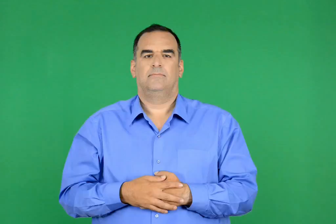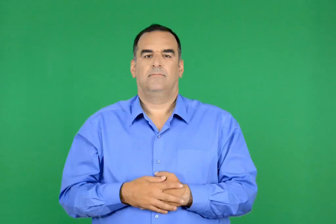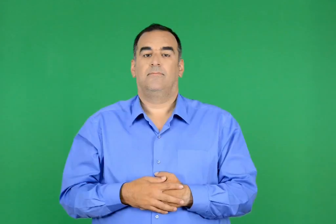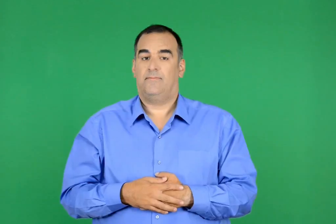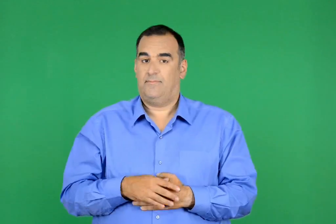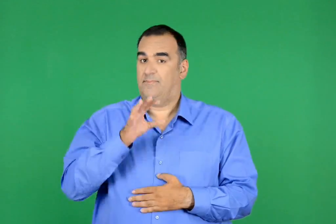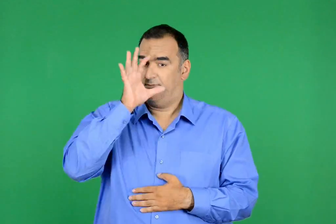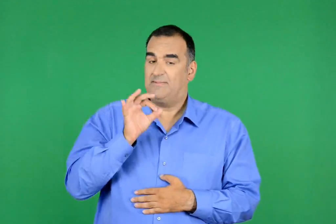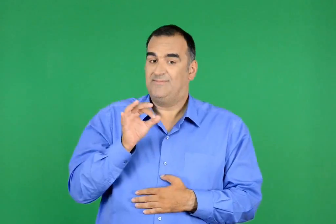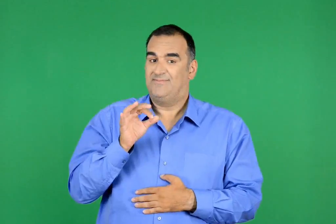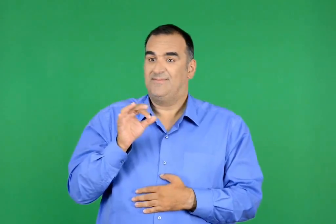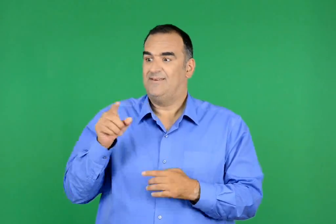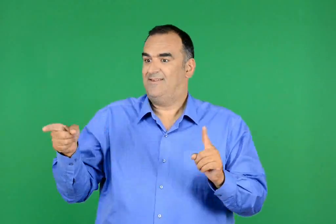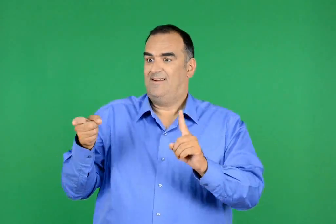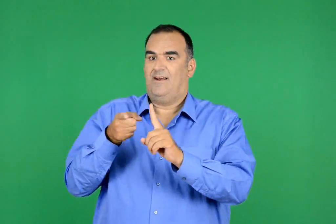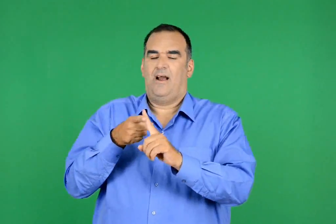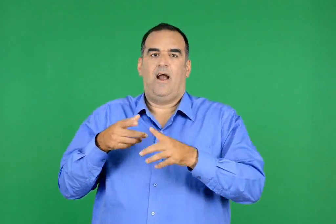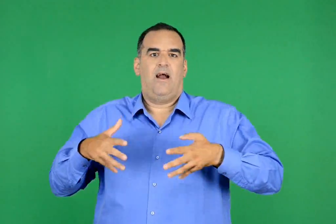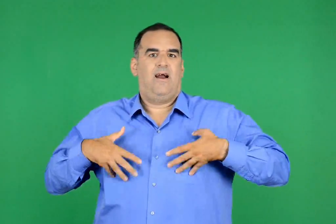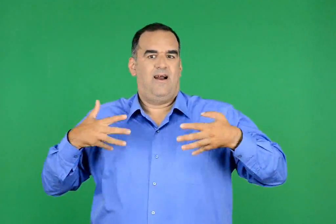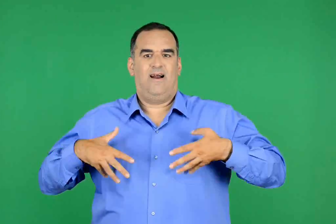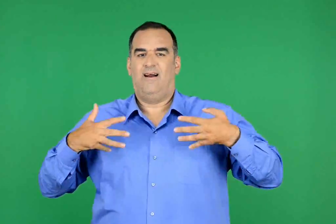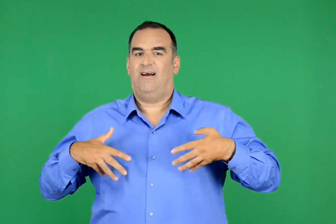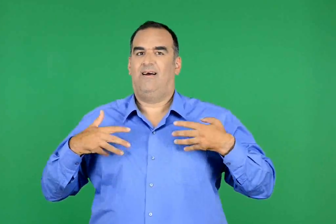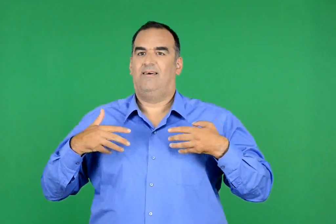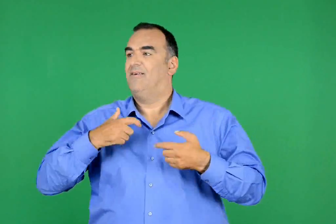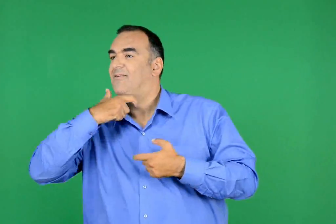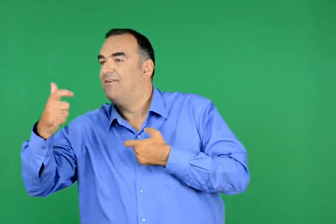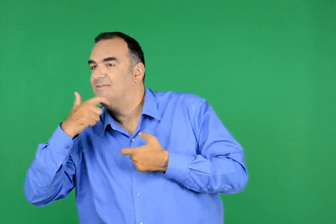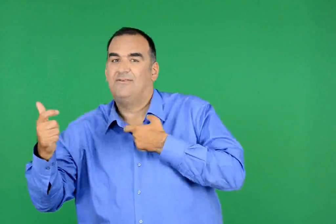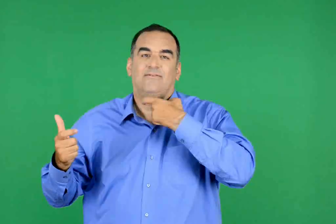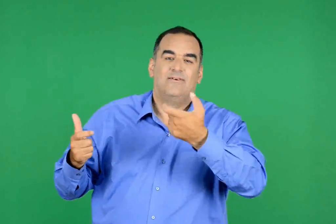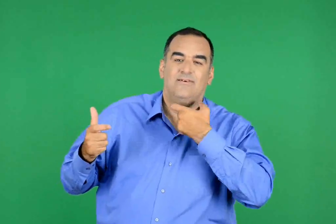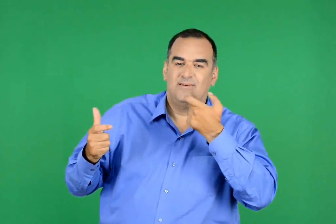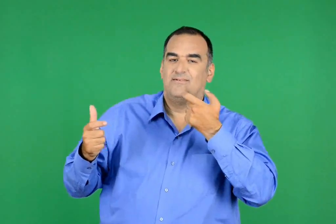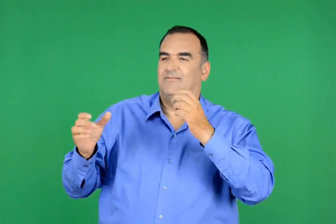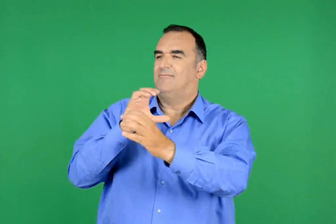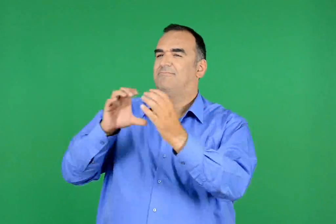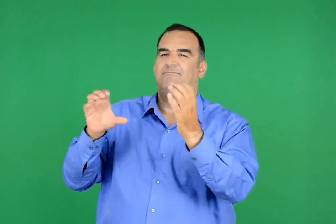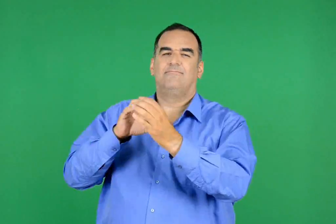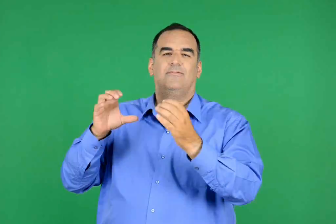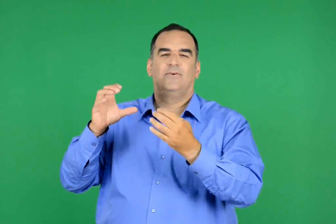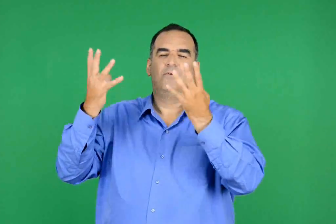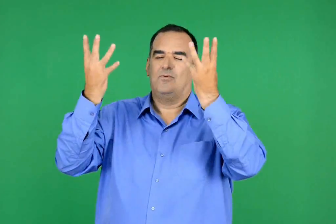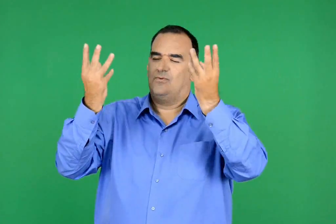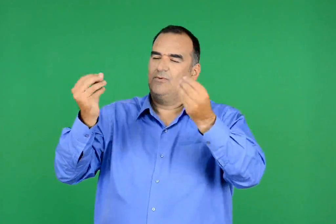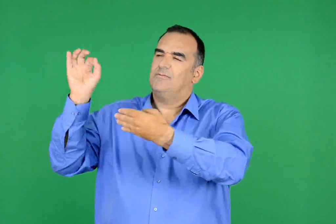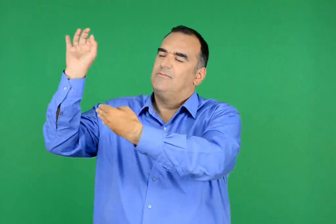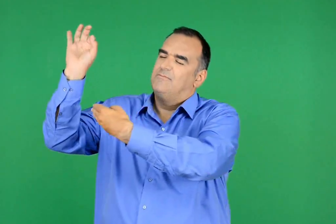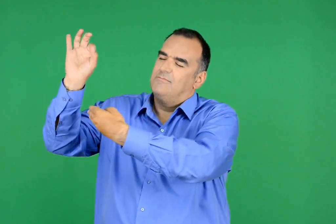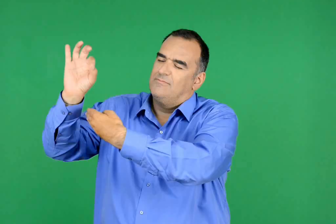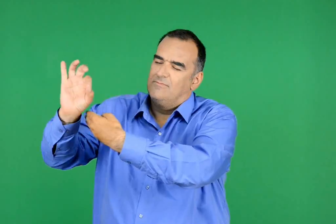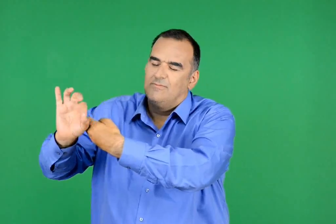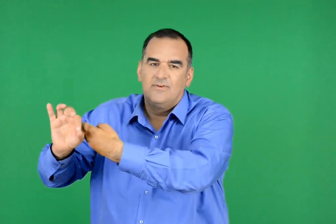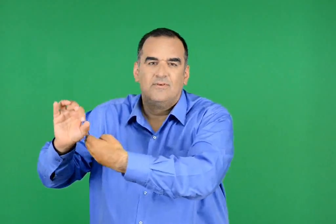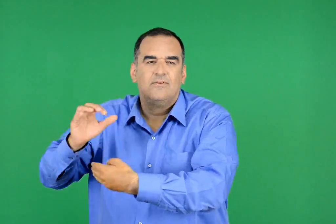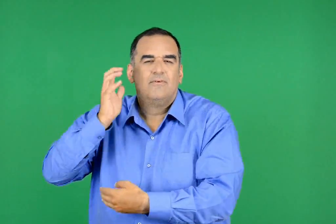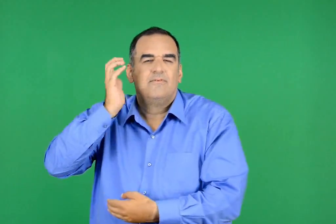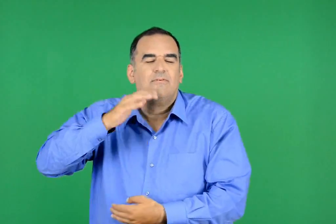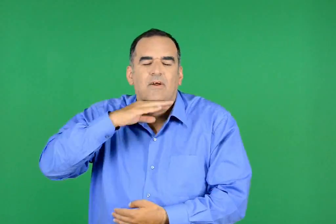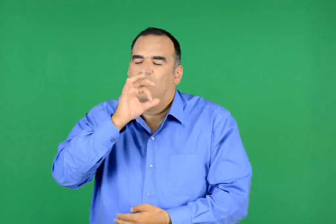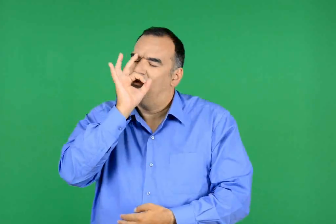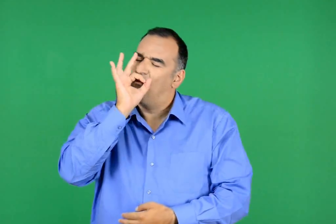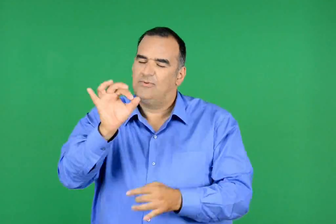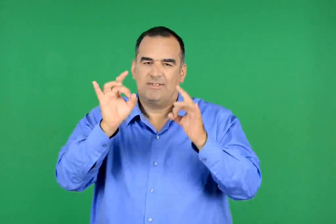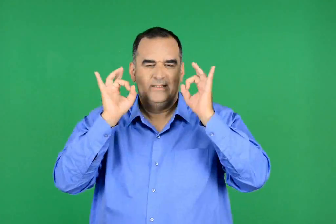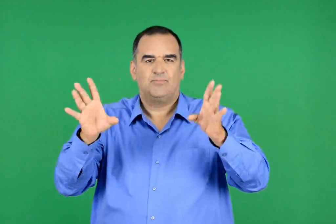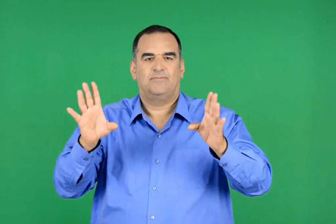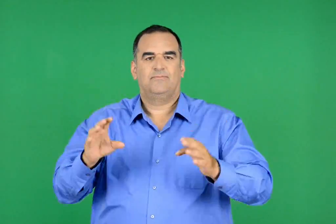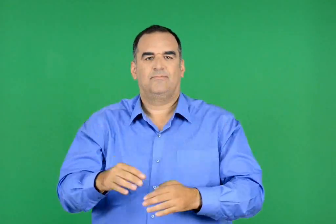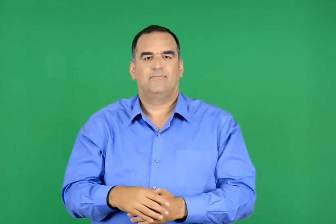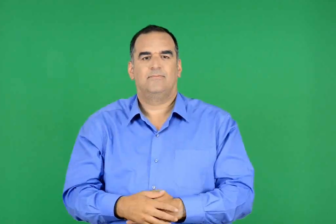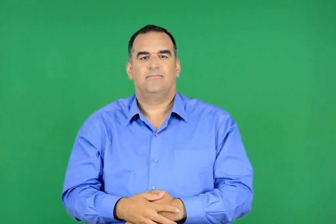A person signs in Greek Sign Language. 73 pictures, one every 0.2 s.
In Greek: πραγματικά. ήταν ένα χαρούμενο συναπάντημα. με χαρούμενα ξεφωνητά μια από εδώ και μια από εκεί πέρασαν όλο το δειλινό τους χωρίς να βαρεθούν
